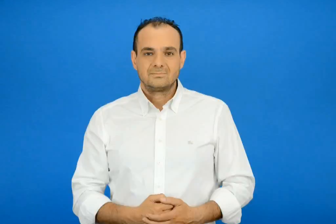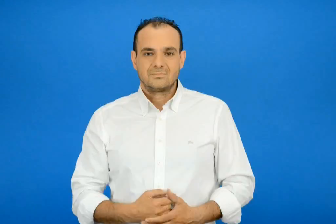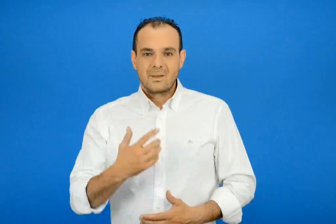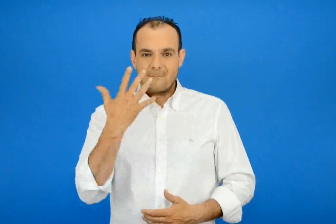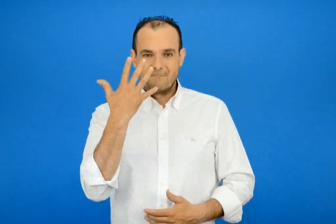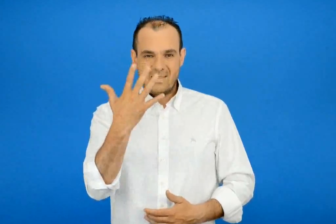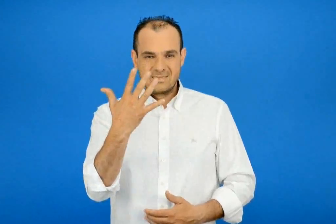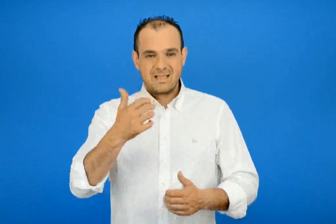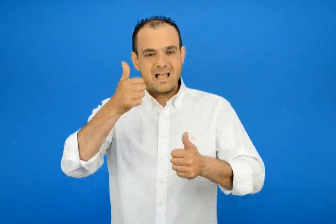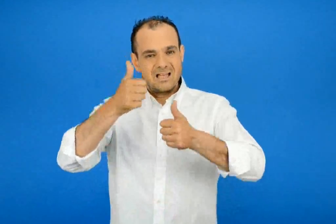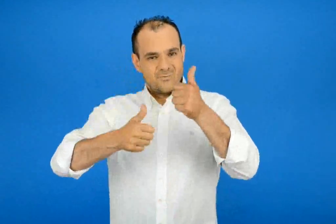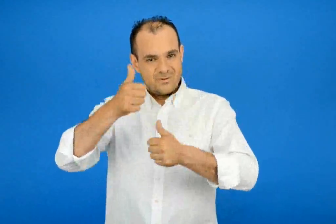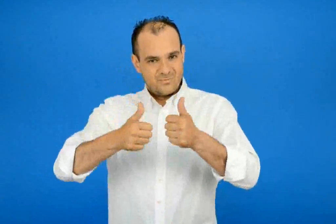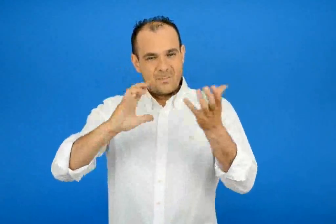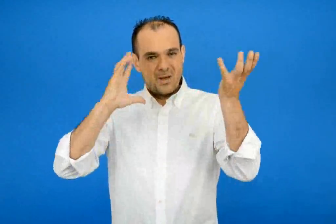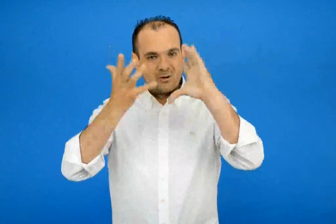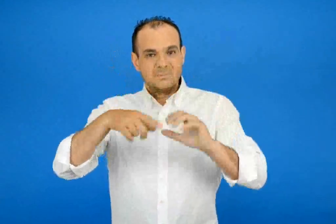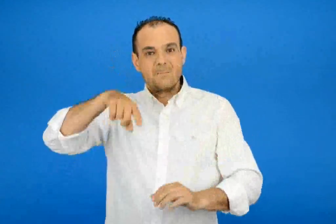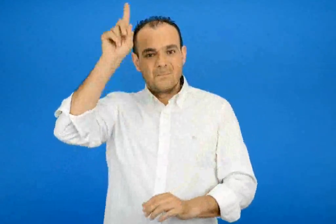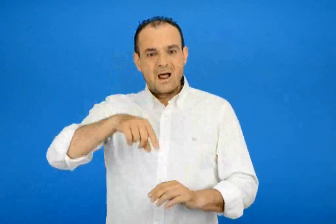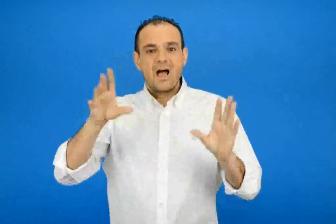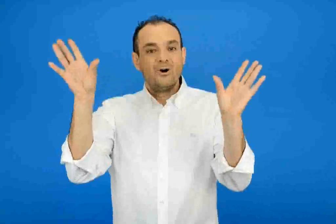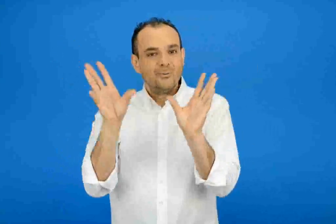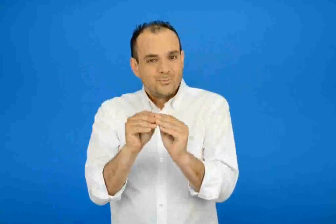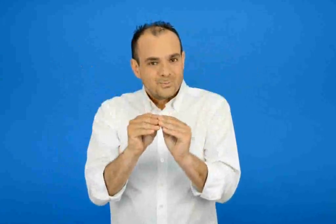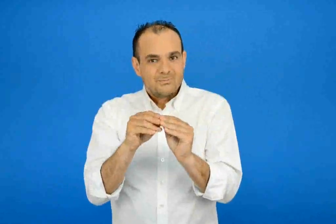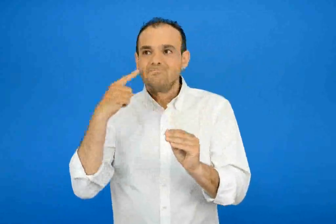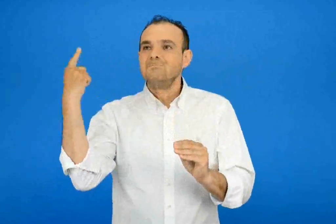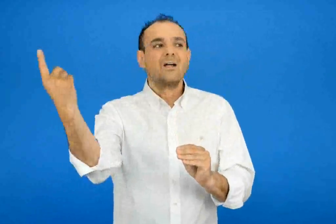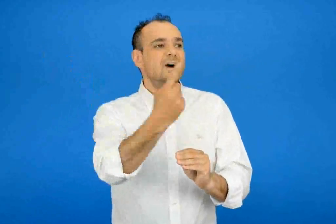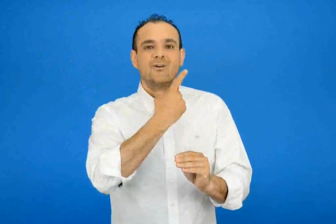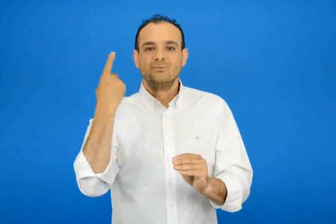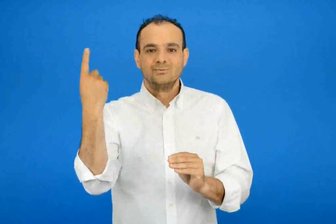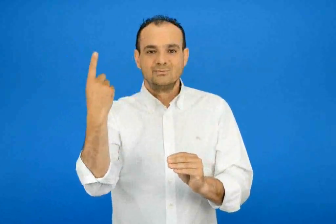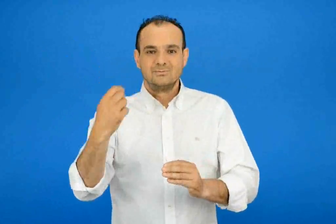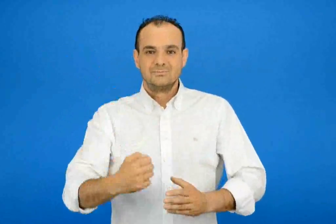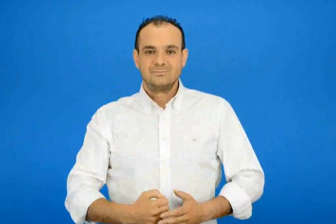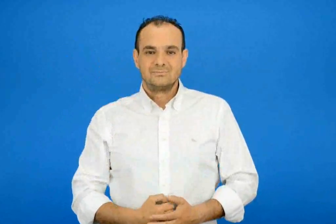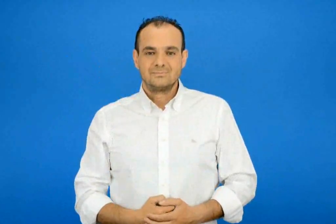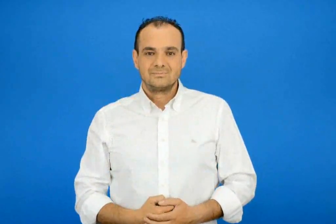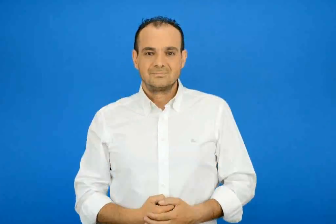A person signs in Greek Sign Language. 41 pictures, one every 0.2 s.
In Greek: 5/6 παγκόσμια ημέρα περιβάλλοντος
